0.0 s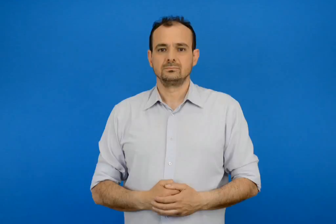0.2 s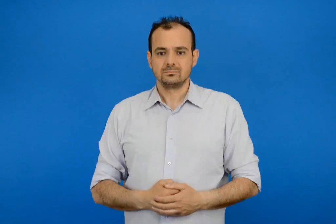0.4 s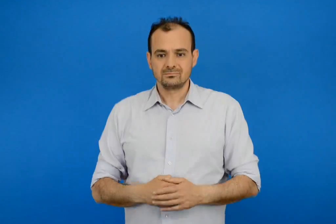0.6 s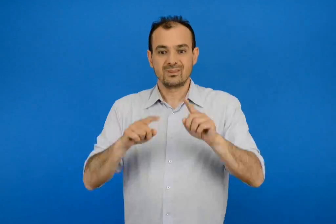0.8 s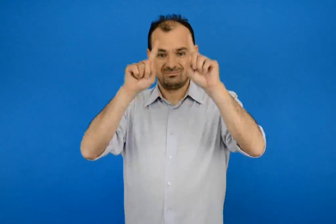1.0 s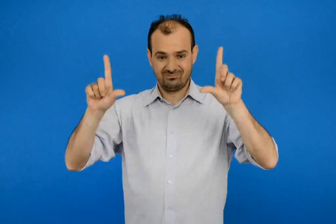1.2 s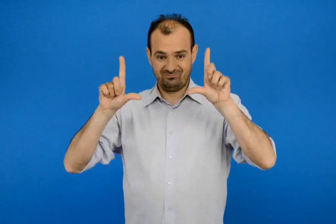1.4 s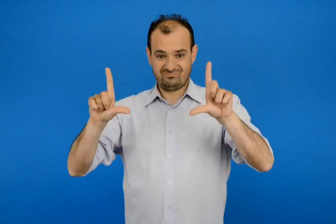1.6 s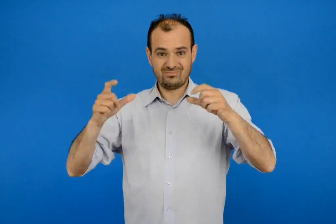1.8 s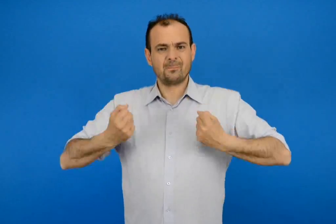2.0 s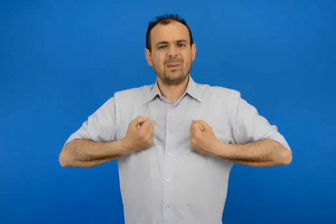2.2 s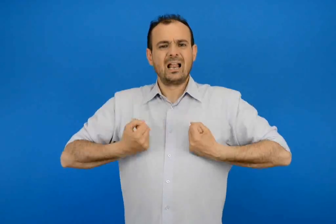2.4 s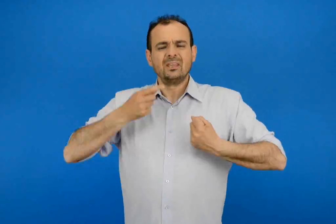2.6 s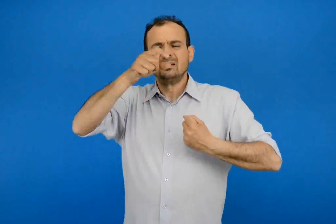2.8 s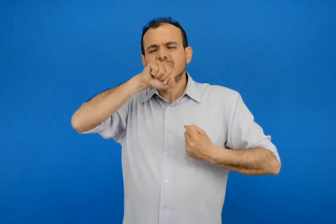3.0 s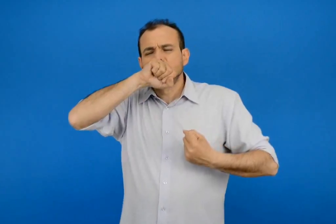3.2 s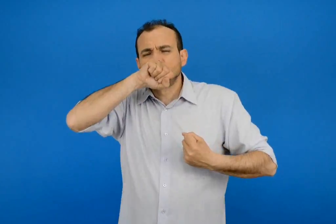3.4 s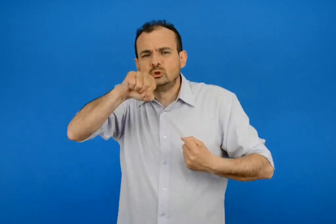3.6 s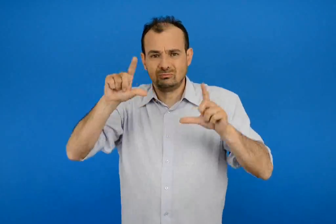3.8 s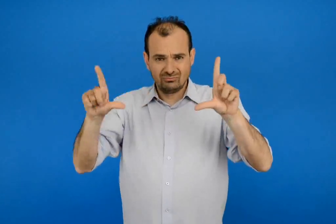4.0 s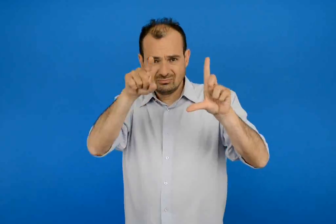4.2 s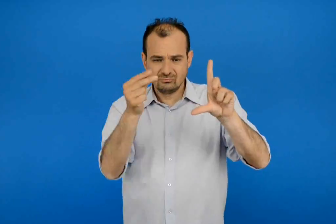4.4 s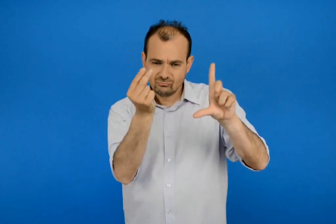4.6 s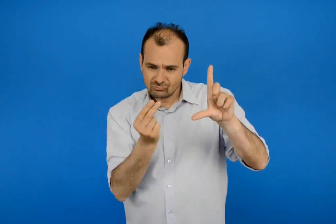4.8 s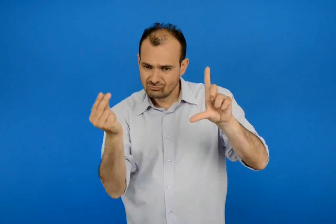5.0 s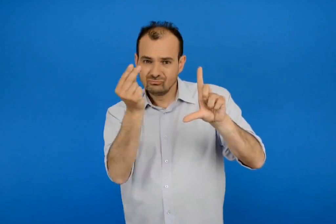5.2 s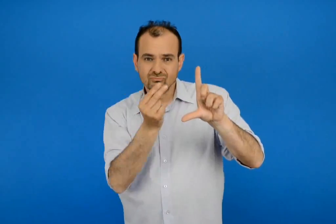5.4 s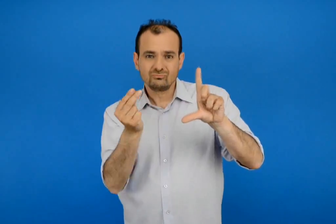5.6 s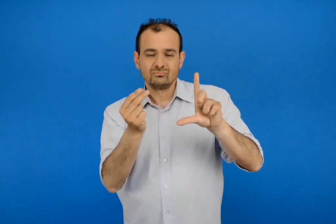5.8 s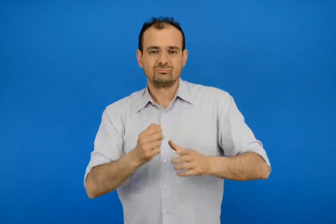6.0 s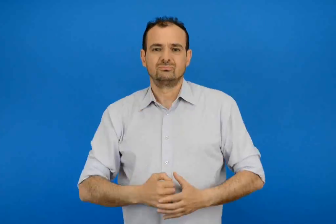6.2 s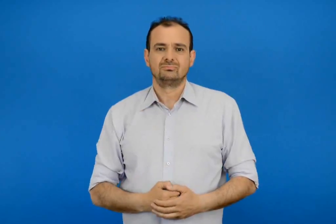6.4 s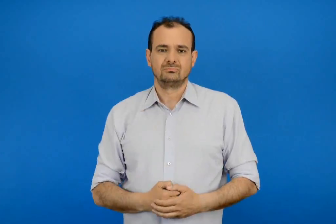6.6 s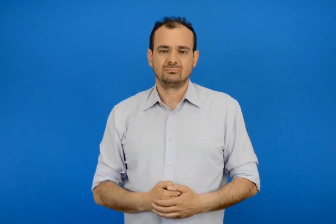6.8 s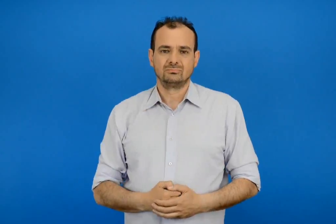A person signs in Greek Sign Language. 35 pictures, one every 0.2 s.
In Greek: ζωγράφισε το αγαπημένο σου παιχνίδι μέσα στο παρακάτω πλαίσιο
